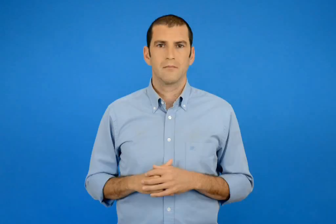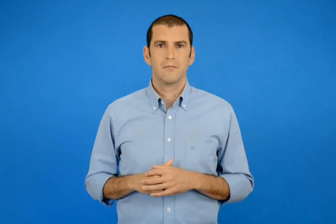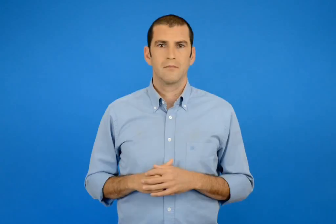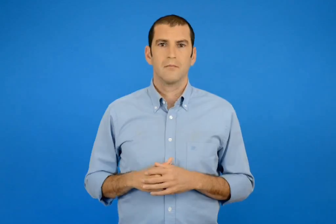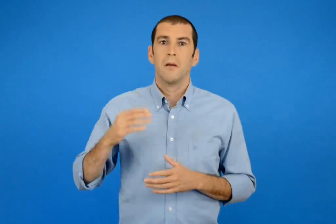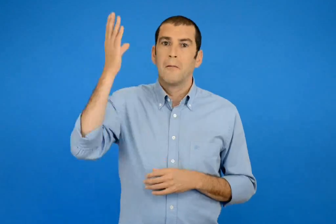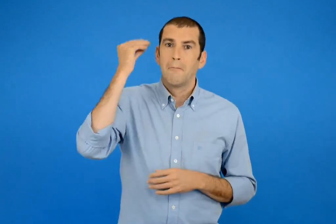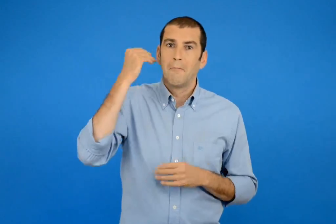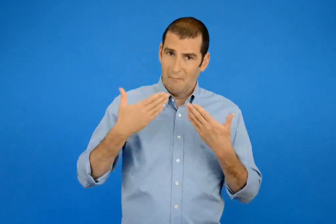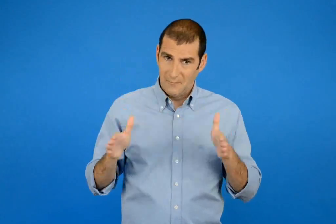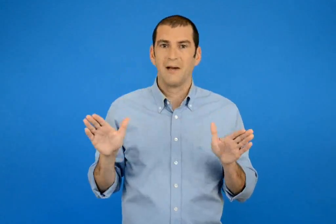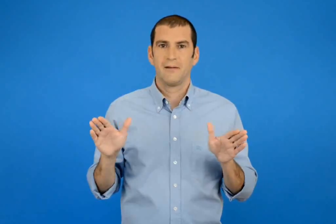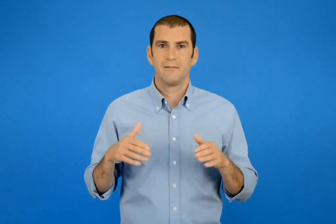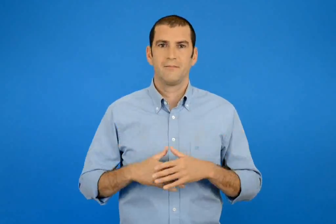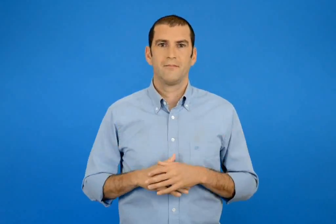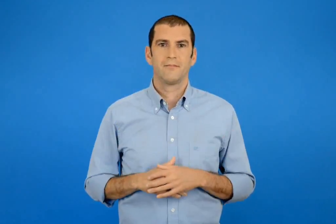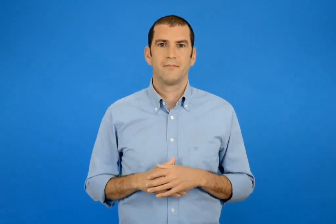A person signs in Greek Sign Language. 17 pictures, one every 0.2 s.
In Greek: έμαθα
